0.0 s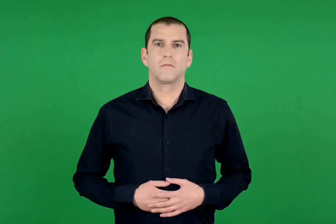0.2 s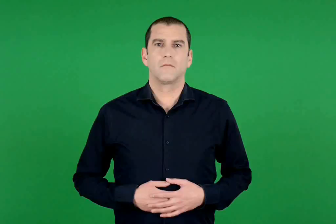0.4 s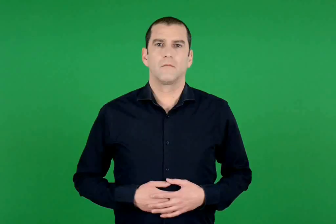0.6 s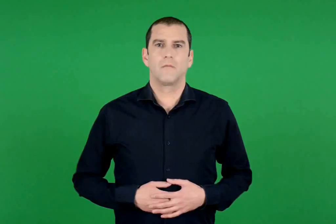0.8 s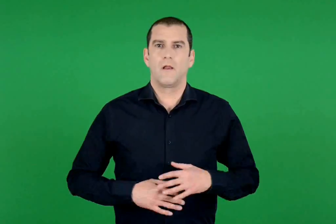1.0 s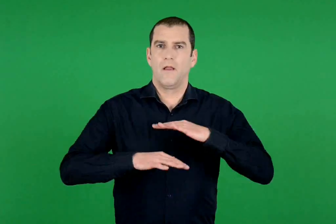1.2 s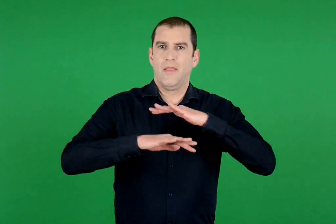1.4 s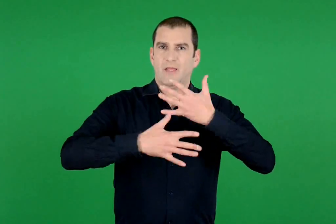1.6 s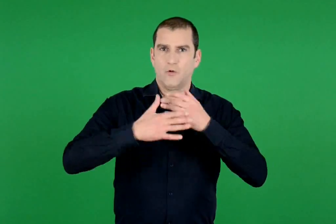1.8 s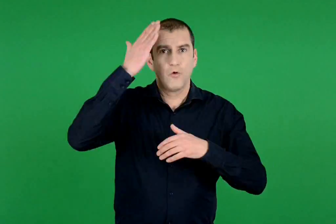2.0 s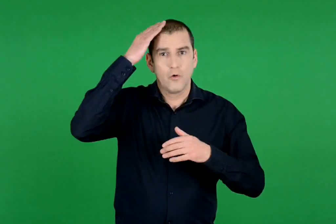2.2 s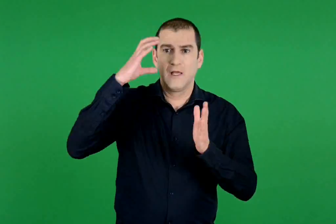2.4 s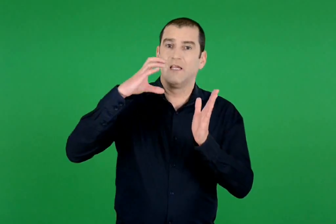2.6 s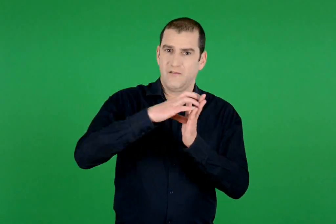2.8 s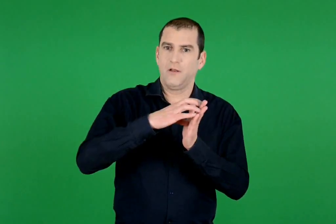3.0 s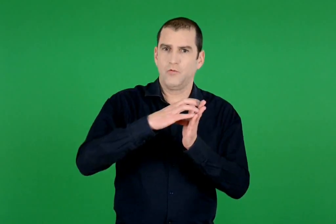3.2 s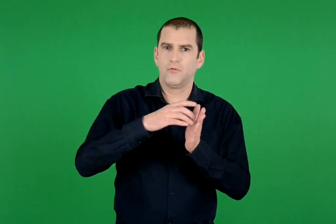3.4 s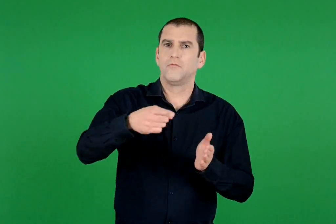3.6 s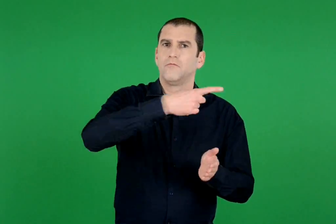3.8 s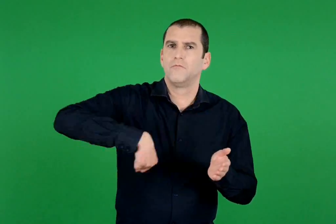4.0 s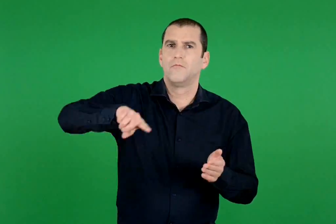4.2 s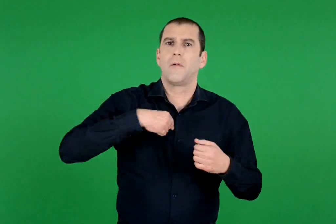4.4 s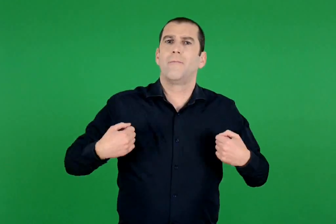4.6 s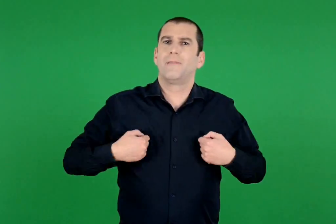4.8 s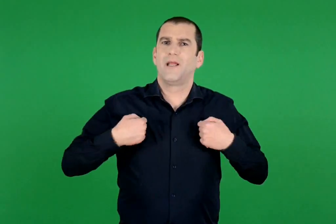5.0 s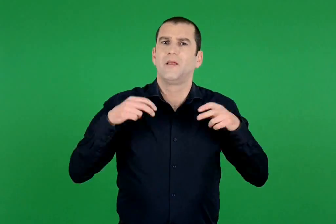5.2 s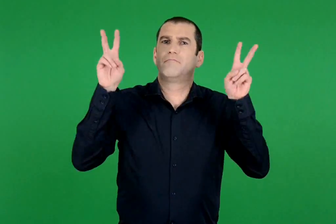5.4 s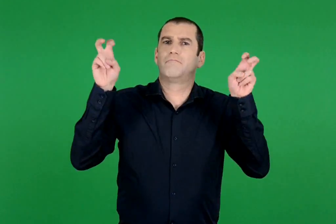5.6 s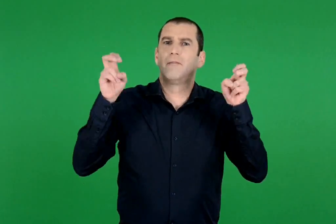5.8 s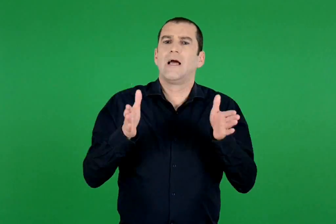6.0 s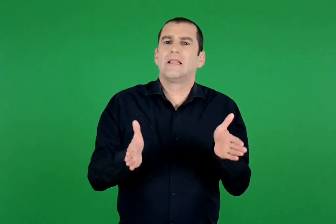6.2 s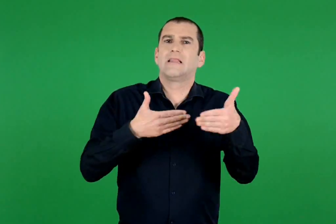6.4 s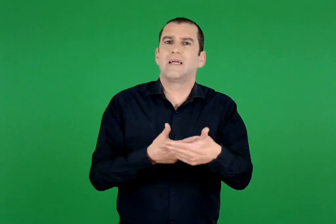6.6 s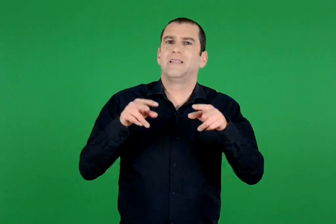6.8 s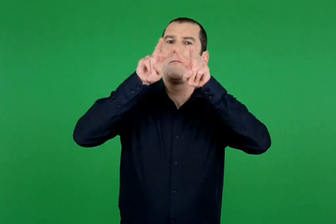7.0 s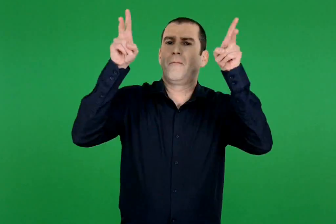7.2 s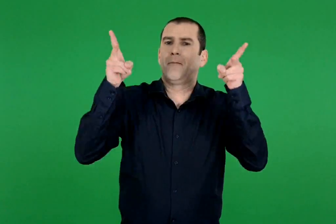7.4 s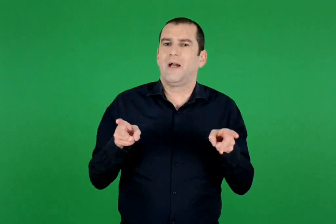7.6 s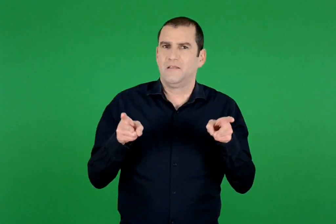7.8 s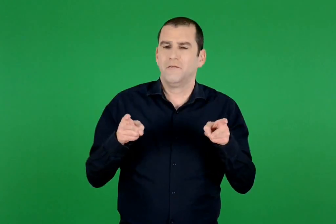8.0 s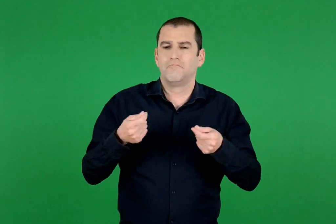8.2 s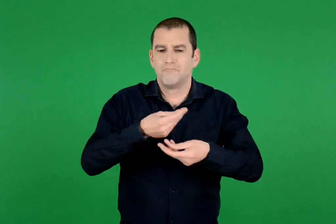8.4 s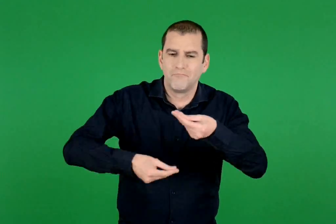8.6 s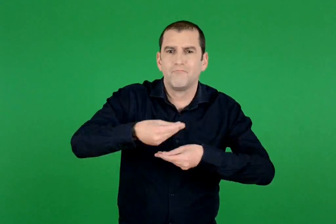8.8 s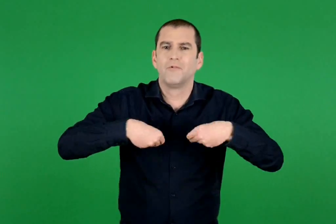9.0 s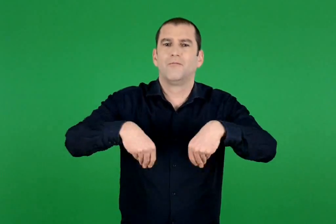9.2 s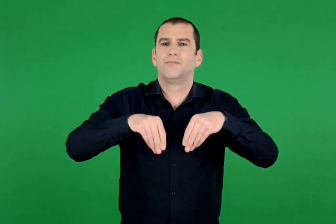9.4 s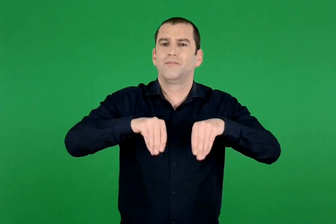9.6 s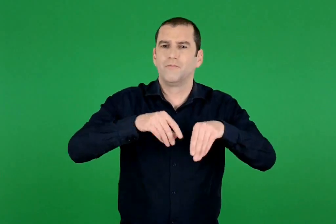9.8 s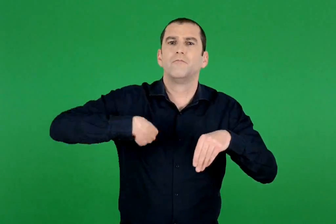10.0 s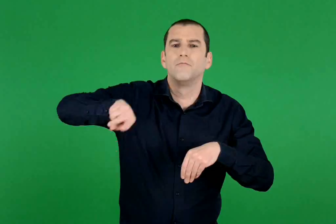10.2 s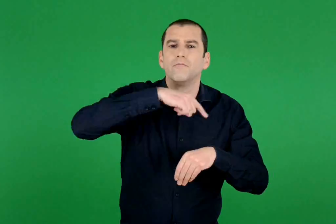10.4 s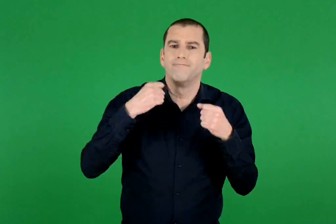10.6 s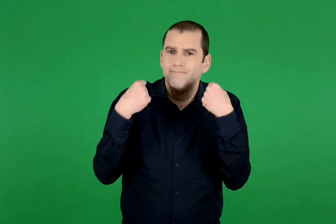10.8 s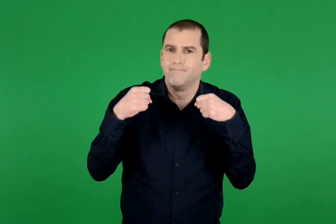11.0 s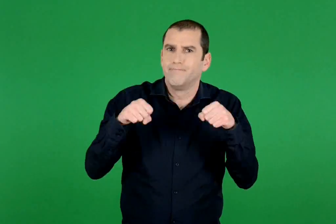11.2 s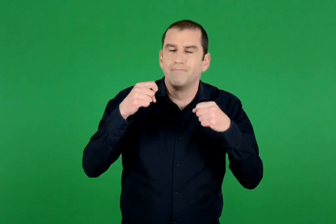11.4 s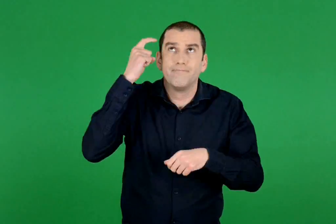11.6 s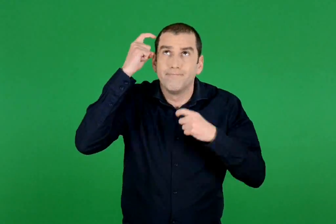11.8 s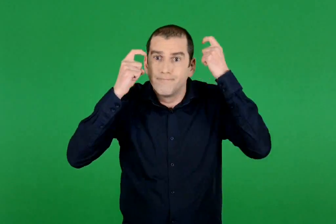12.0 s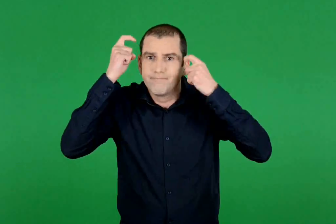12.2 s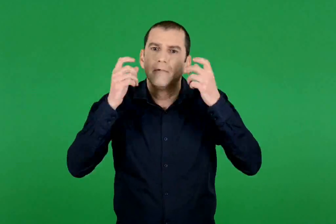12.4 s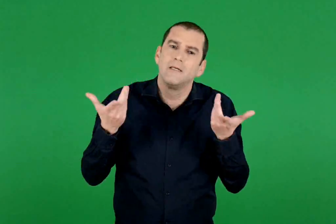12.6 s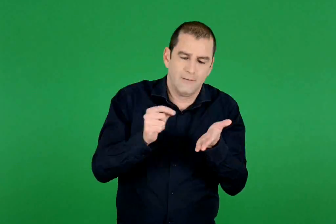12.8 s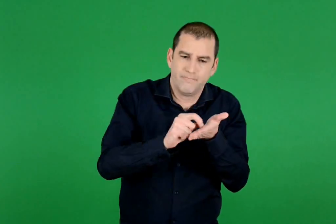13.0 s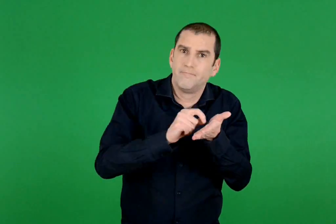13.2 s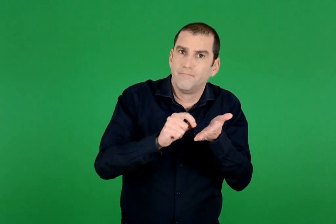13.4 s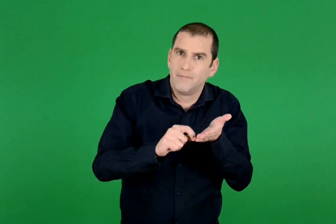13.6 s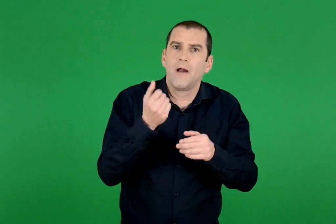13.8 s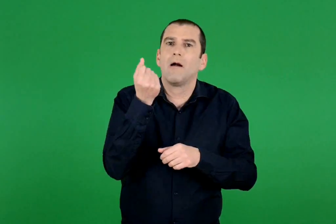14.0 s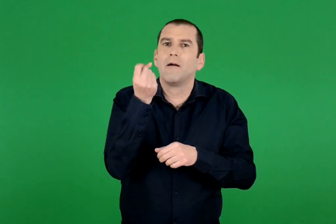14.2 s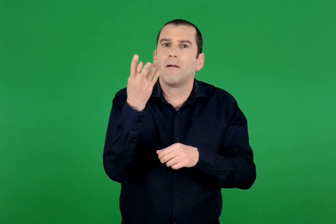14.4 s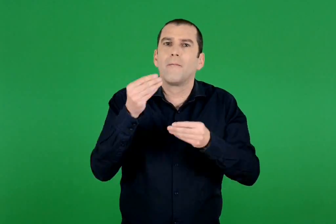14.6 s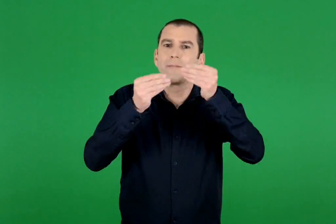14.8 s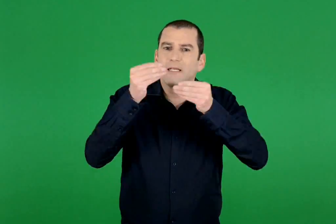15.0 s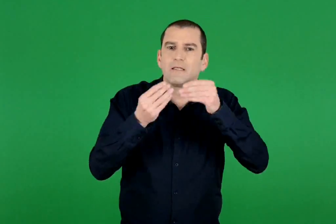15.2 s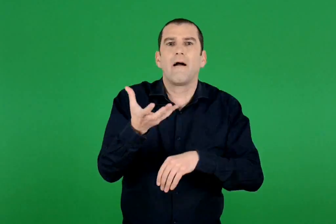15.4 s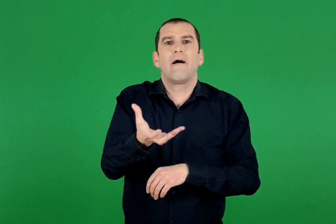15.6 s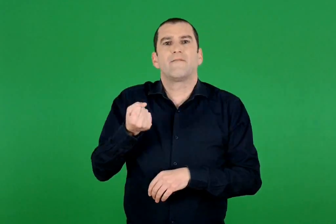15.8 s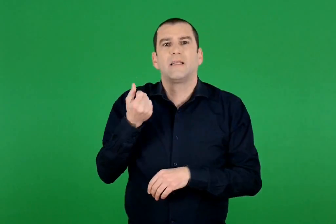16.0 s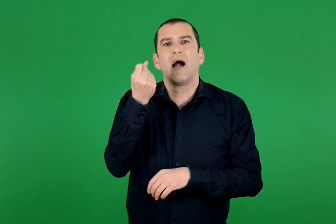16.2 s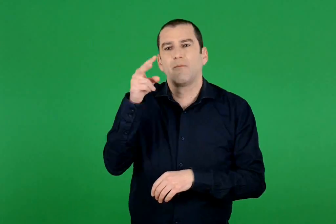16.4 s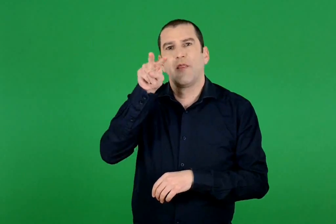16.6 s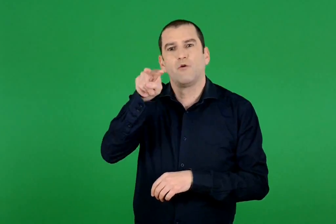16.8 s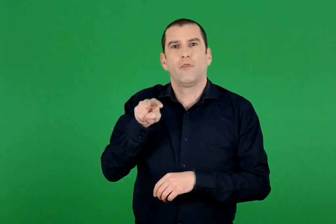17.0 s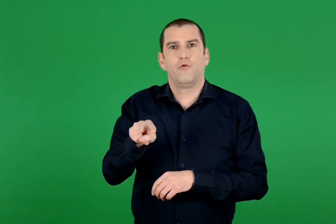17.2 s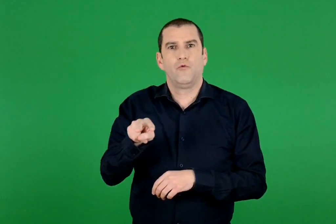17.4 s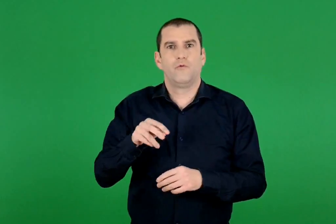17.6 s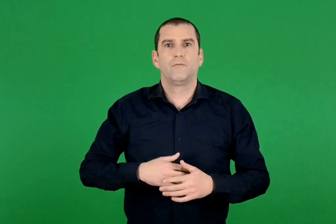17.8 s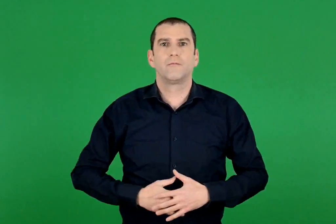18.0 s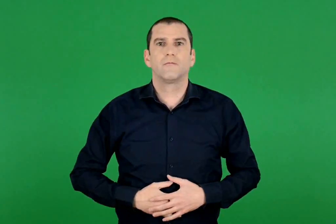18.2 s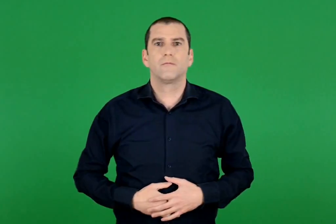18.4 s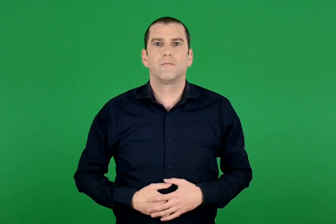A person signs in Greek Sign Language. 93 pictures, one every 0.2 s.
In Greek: στο 10ο κεφάλαιο θα κάνουμε αγοραπωλησίες παίζοντας το παιχνίδι «το μαγαζί της τάξης» , για να ασκηθούμε στο να εκτελούμε νοερά ή γραπτά αφαιρέσεις διψήφιων αριθμών
